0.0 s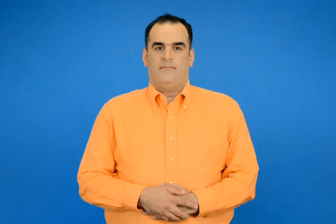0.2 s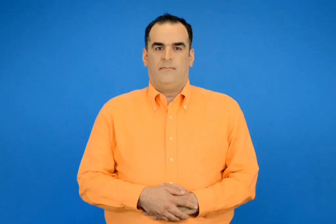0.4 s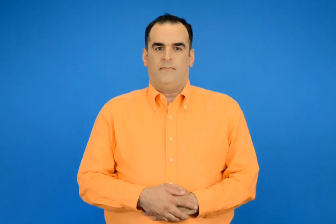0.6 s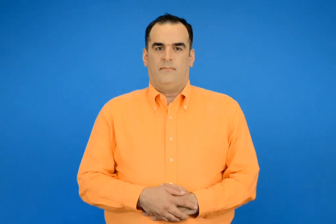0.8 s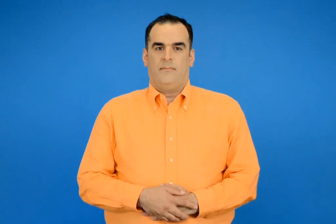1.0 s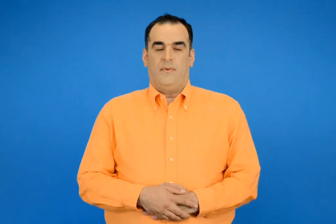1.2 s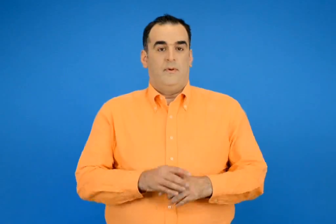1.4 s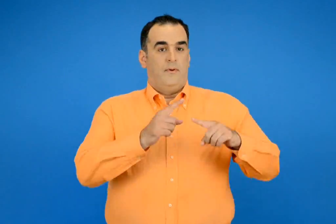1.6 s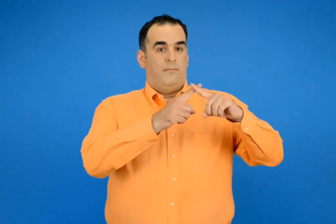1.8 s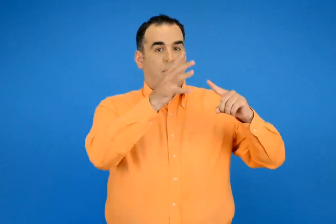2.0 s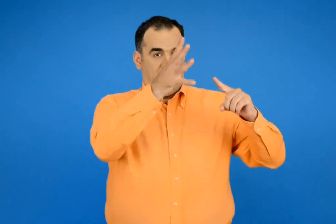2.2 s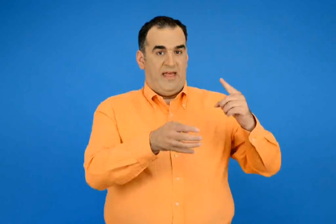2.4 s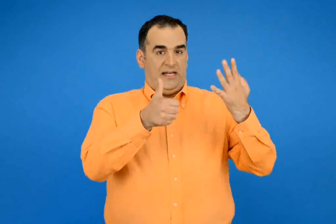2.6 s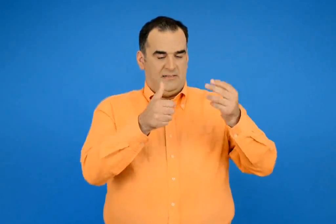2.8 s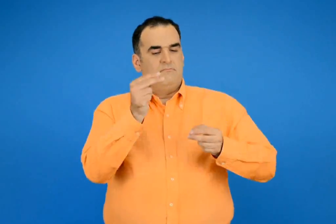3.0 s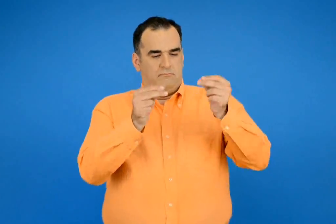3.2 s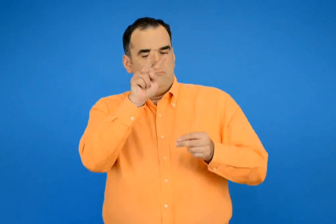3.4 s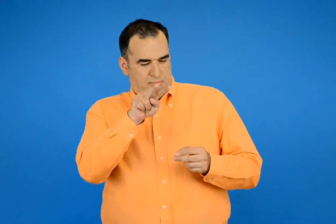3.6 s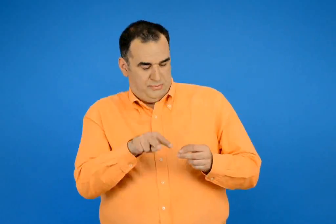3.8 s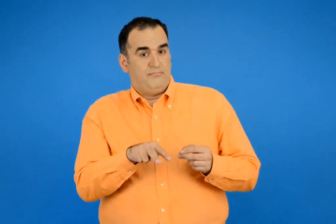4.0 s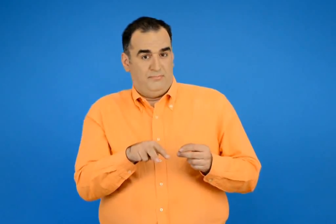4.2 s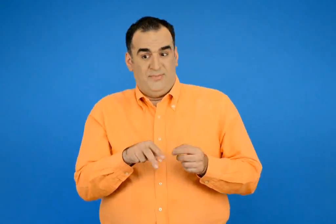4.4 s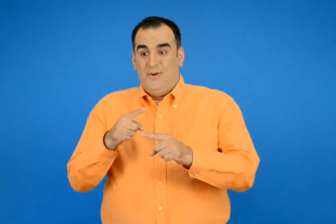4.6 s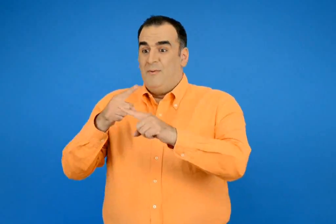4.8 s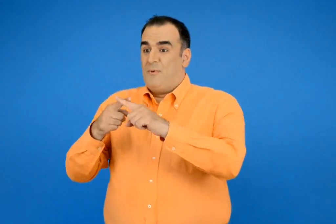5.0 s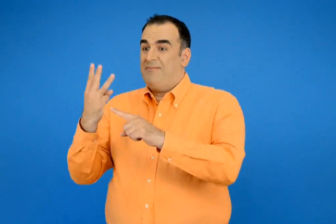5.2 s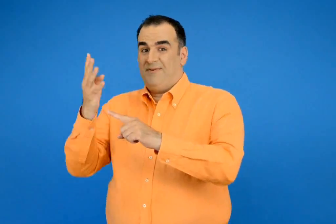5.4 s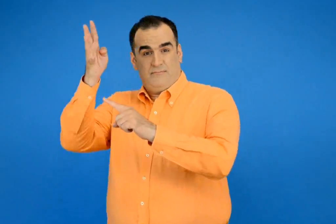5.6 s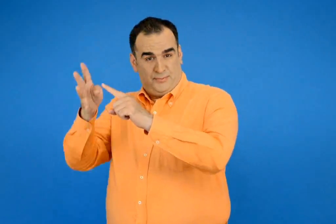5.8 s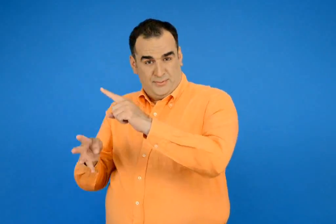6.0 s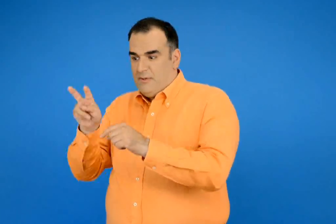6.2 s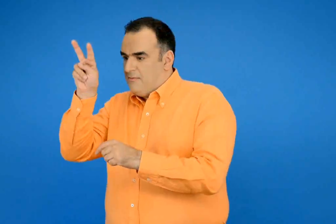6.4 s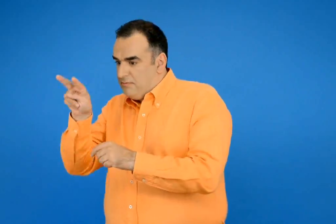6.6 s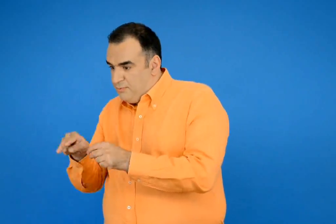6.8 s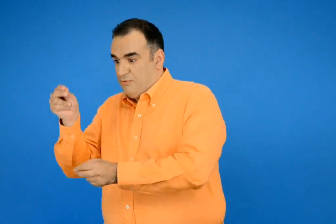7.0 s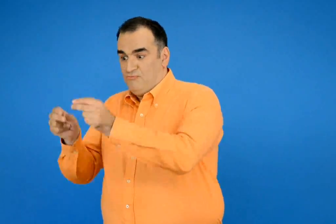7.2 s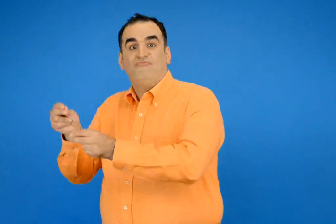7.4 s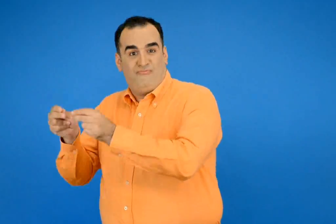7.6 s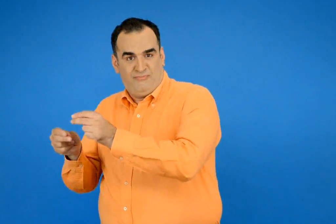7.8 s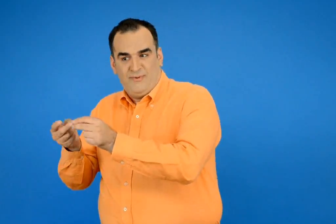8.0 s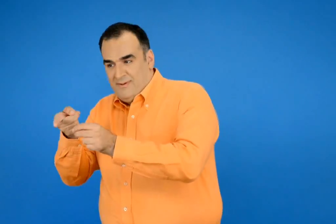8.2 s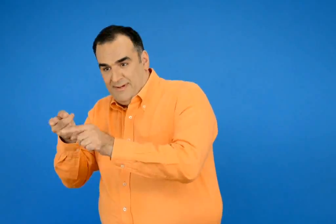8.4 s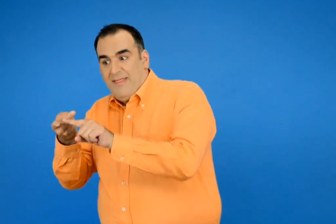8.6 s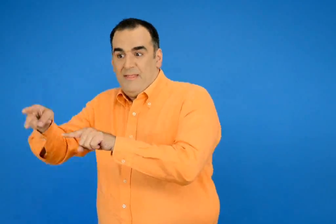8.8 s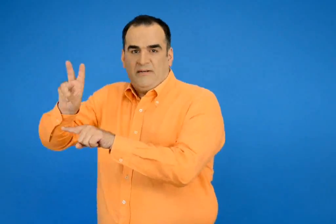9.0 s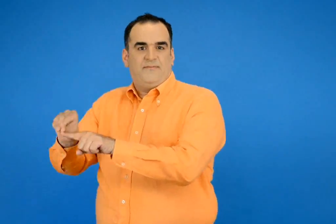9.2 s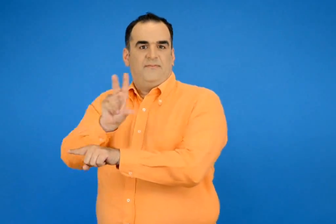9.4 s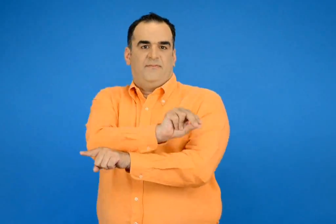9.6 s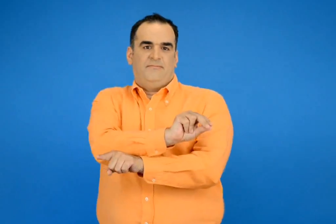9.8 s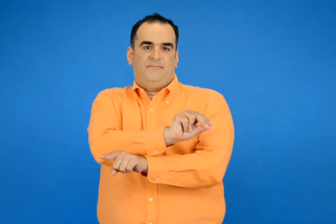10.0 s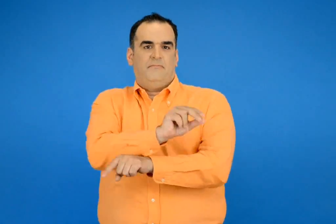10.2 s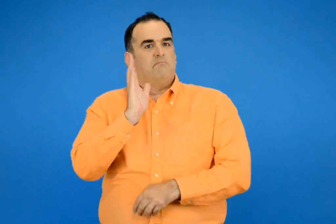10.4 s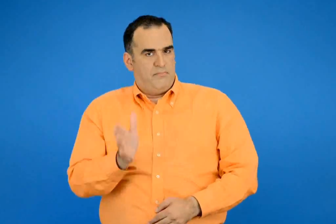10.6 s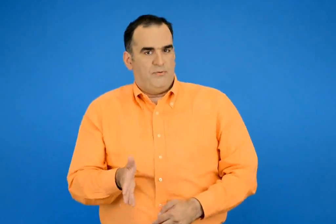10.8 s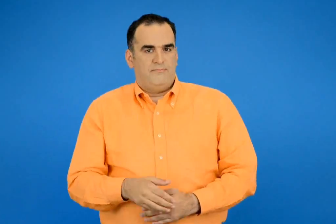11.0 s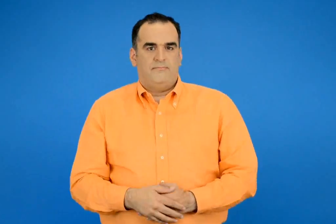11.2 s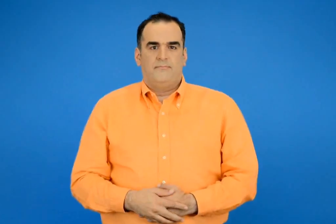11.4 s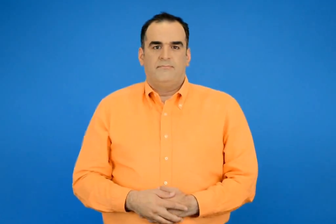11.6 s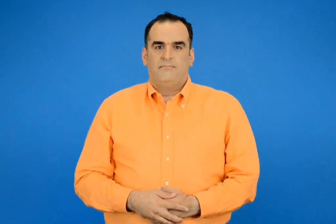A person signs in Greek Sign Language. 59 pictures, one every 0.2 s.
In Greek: μπορώ να υπολογίσω την προπαίδεια του 6 με την προπαίδεια του 3 και στη συνέχεια να διπλασιάσω
